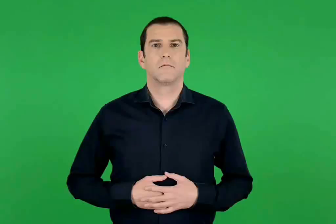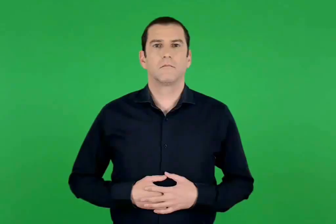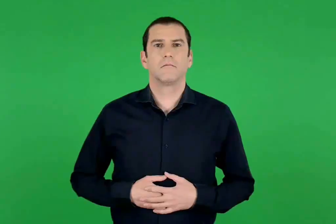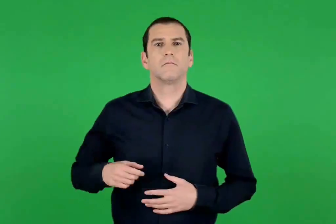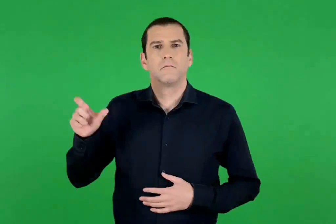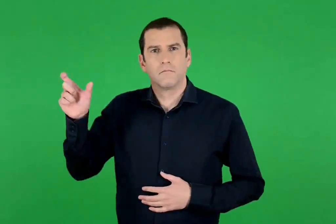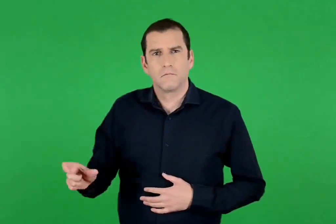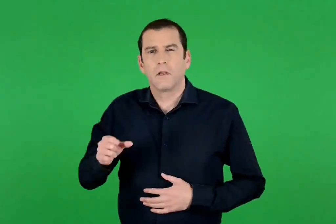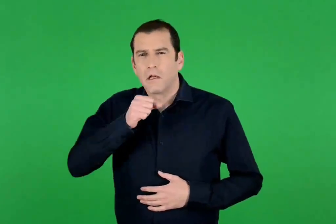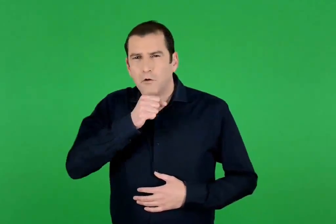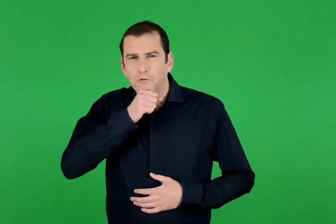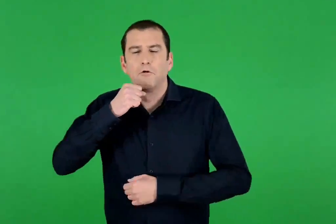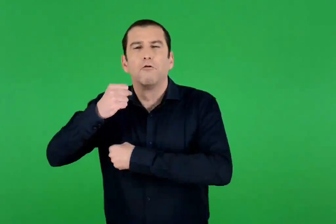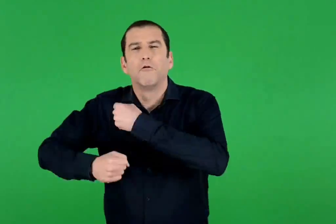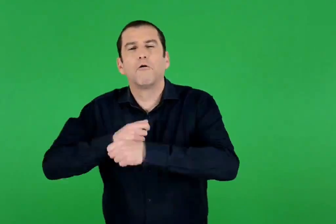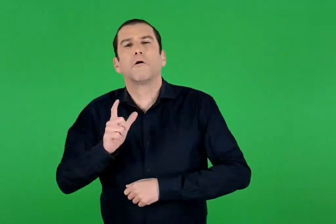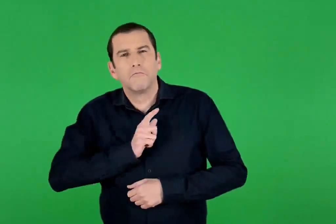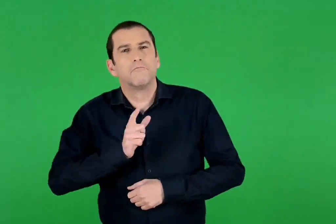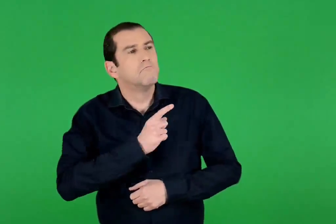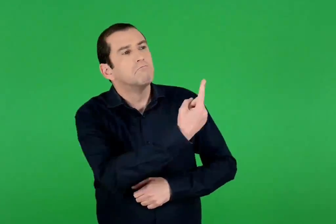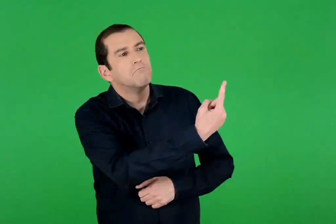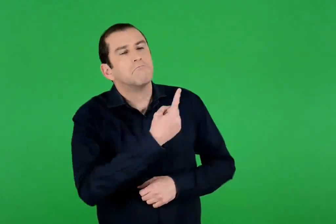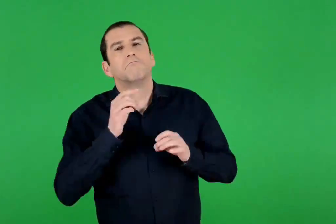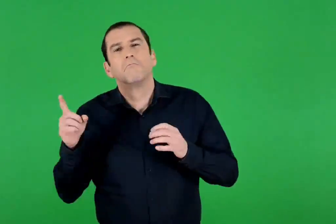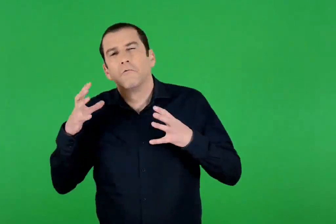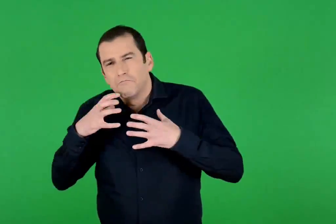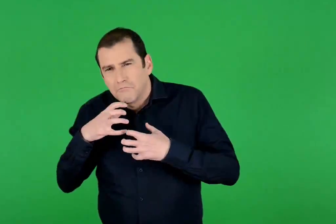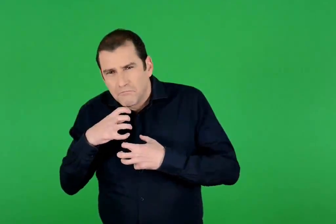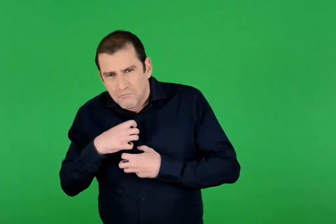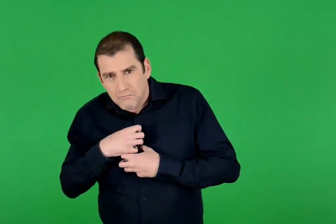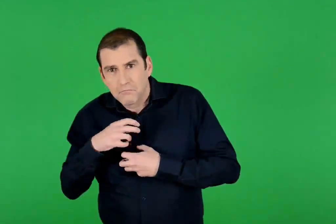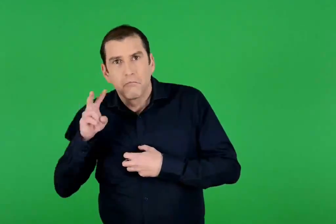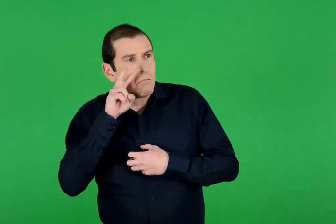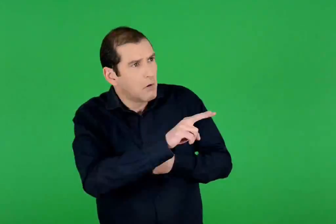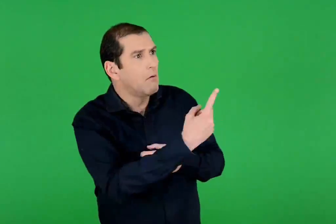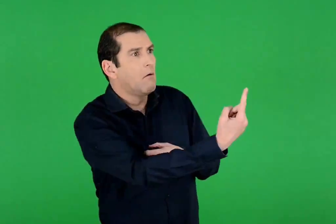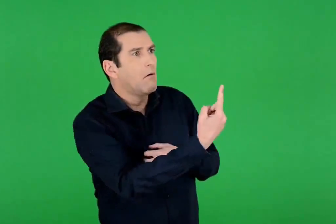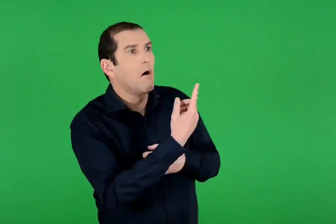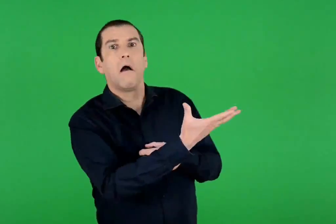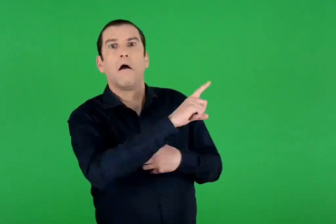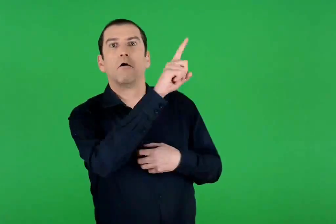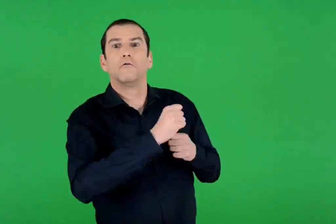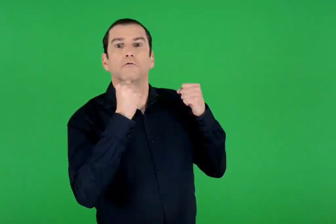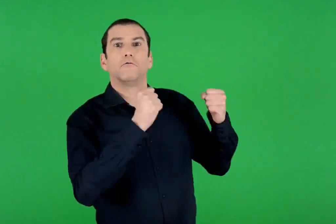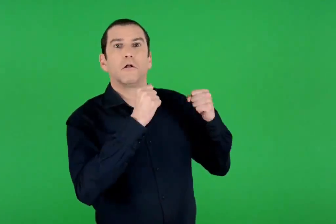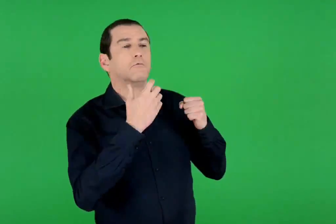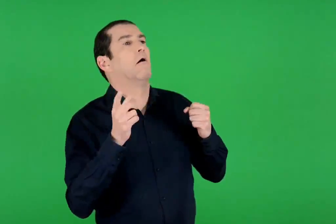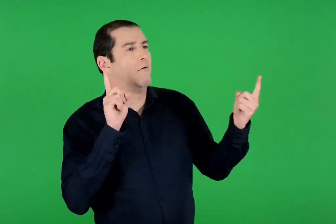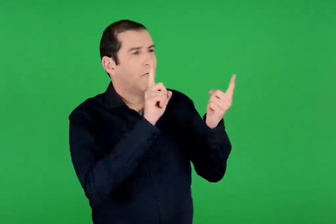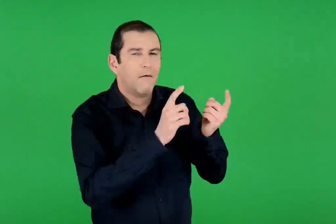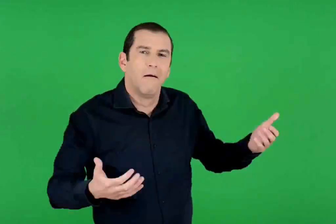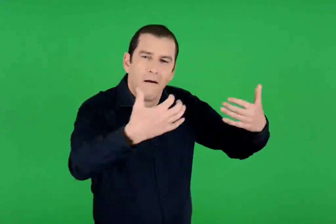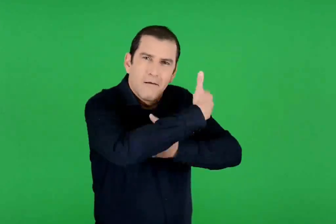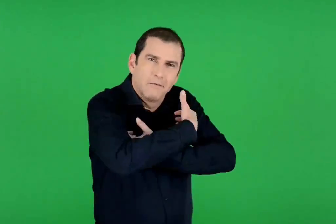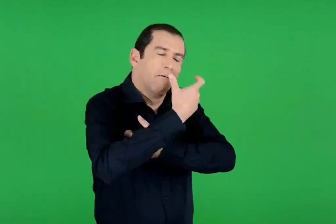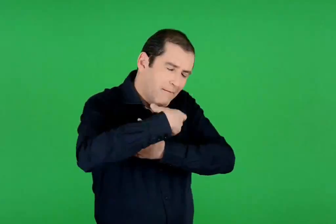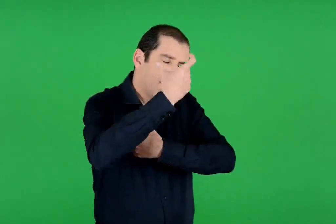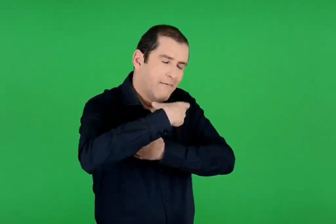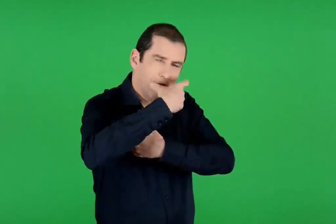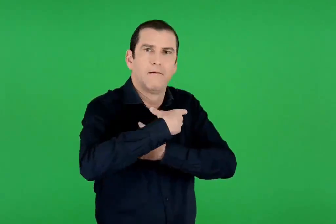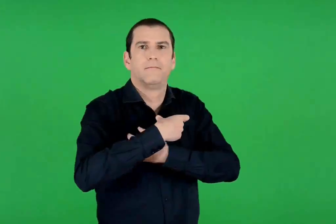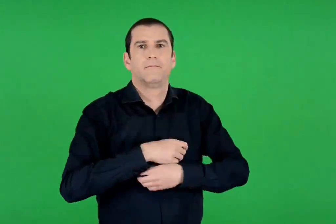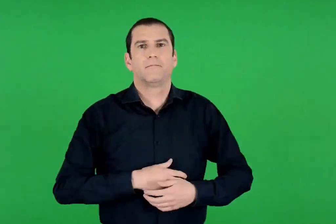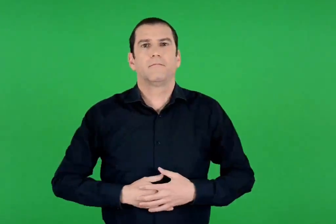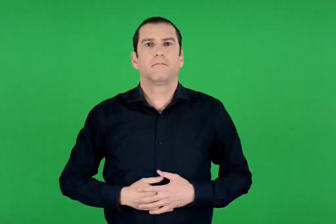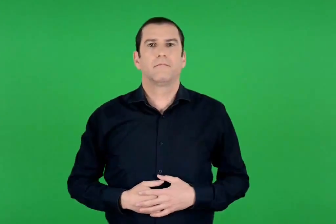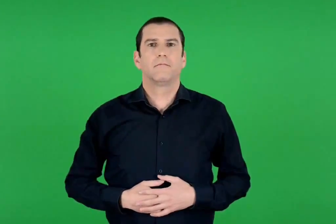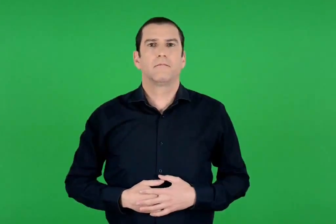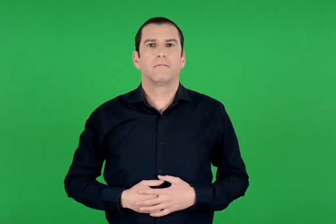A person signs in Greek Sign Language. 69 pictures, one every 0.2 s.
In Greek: πικραμένος ο γέροντας χρόνια περίμενε τον γιο του να γυρίσει. κι όταν τον είδε μπροστά του ζωντανό , τον αγκάλιασε κι έκλαψε πολλή ώρα
